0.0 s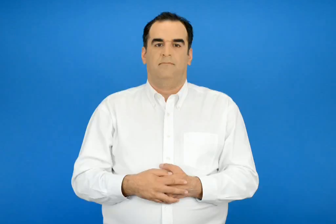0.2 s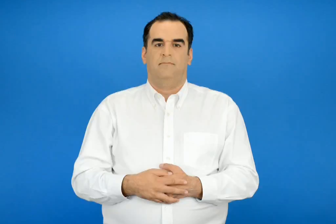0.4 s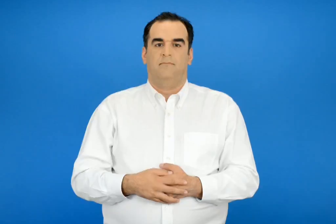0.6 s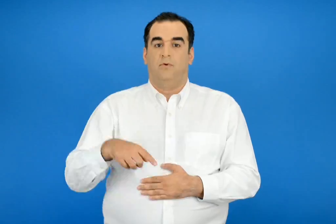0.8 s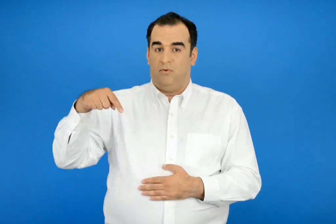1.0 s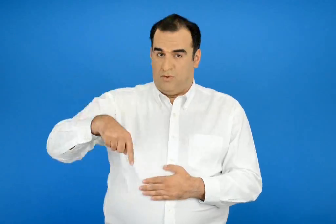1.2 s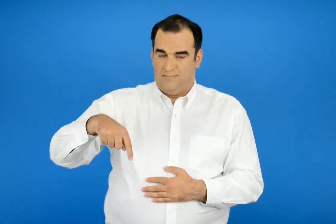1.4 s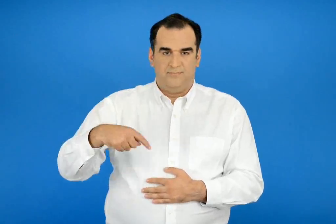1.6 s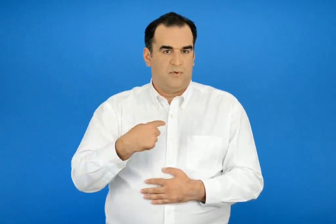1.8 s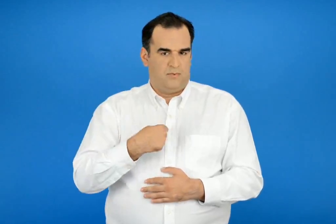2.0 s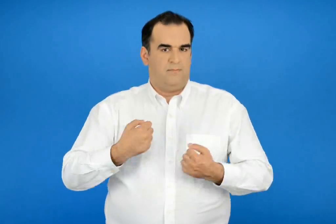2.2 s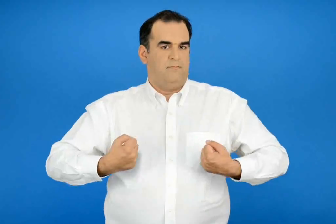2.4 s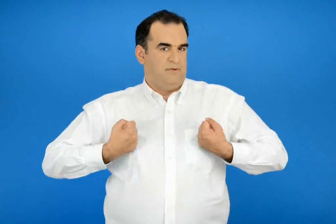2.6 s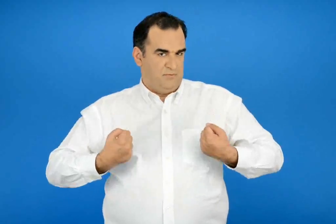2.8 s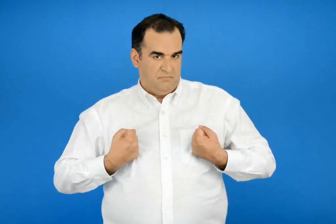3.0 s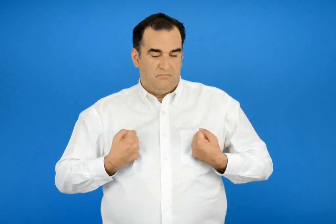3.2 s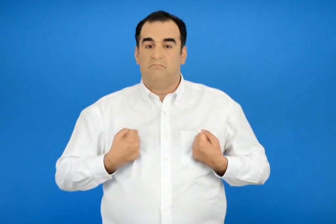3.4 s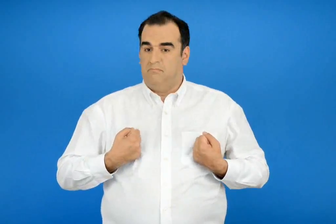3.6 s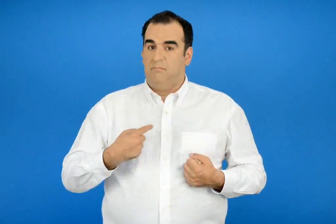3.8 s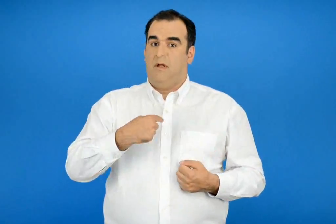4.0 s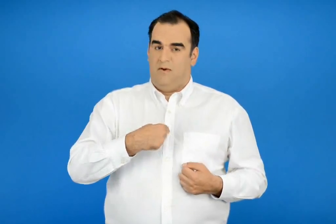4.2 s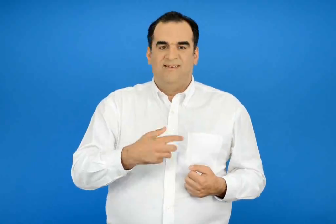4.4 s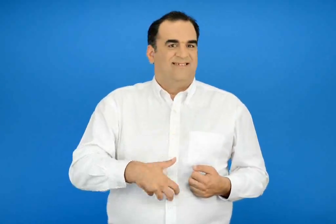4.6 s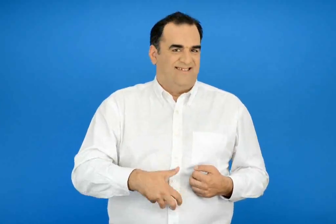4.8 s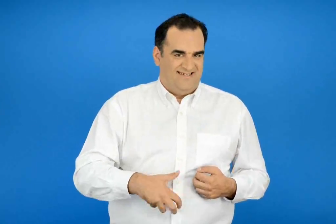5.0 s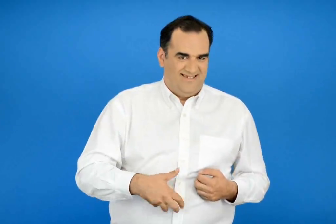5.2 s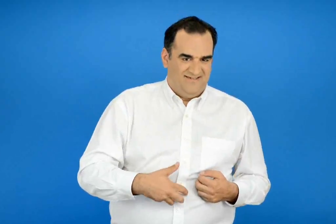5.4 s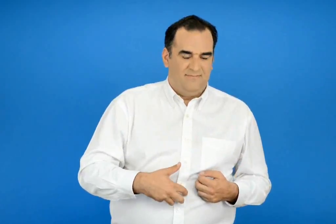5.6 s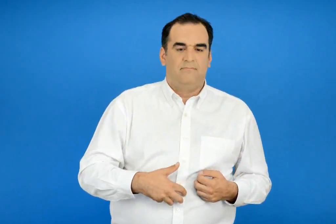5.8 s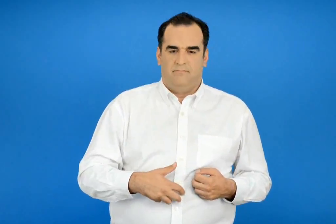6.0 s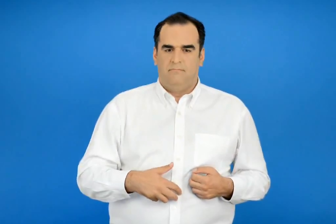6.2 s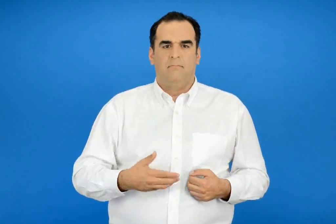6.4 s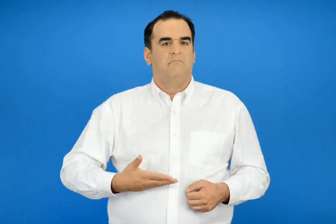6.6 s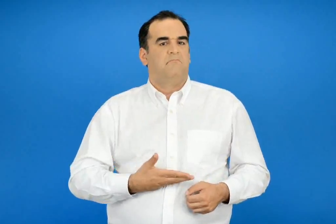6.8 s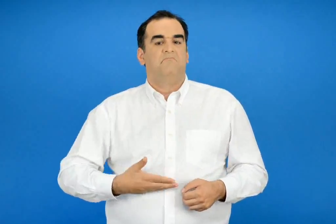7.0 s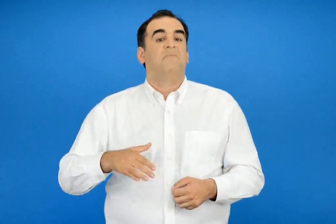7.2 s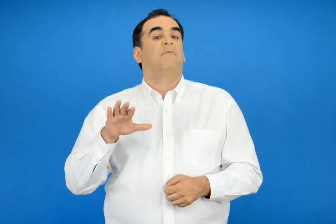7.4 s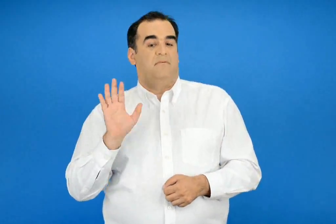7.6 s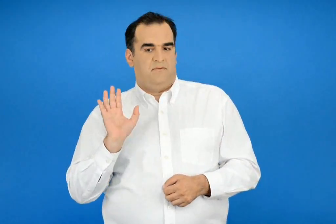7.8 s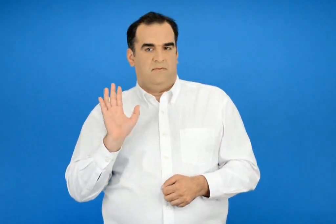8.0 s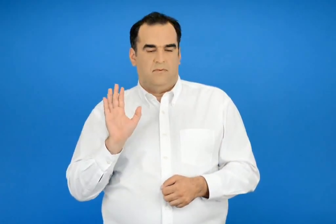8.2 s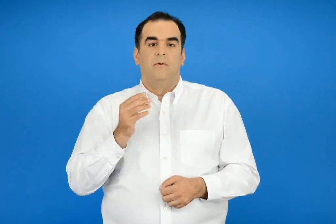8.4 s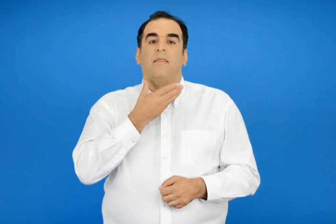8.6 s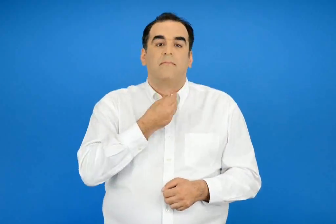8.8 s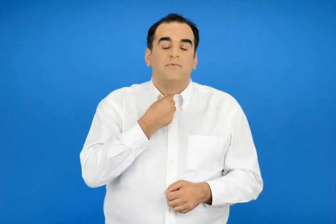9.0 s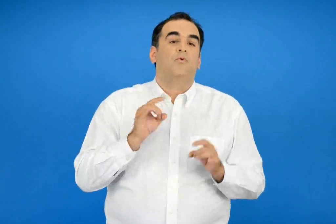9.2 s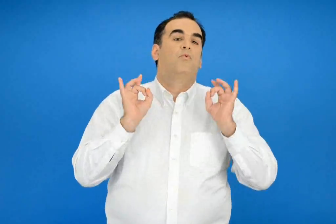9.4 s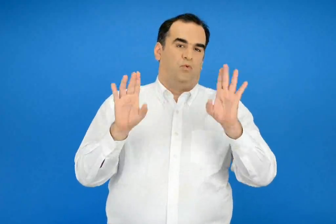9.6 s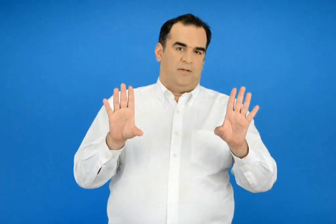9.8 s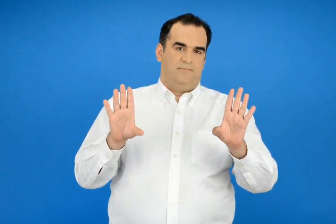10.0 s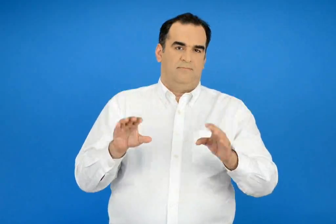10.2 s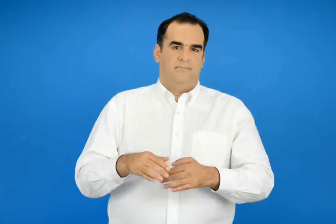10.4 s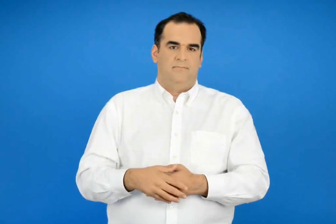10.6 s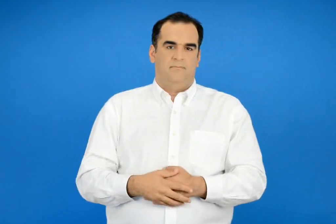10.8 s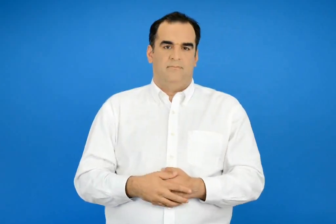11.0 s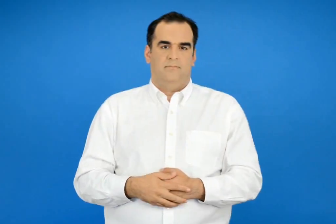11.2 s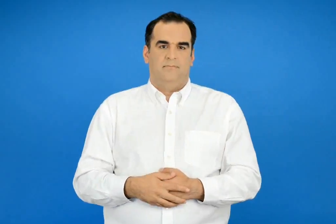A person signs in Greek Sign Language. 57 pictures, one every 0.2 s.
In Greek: τώρα παίζω και γελώ δεν πεινώ ούτε διψώ
